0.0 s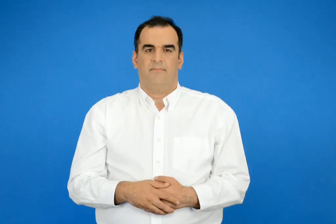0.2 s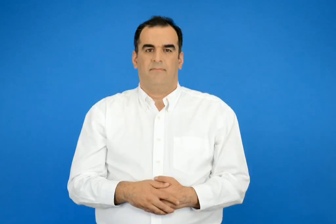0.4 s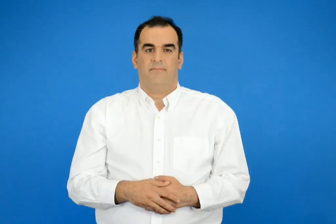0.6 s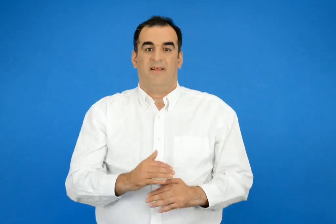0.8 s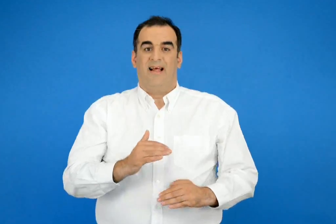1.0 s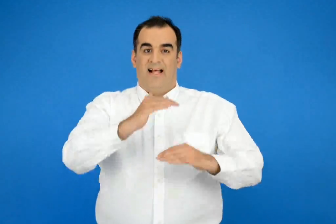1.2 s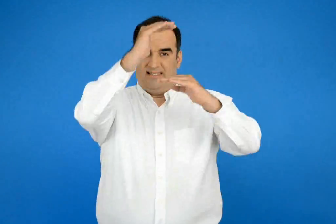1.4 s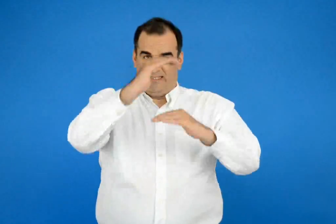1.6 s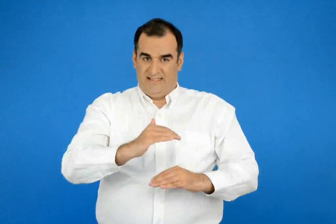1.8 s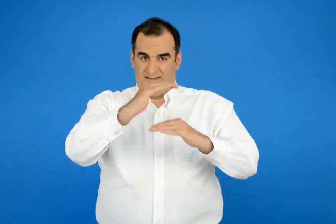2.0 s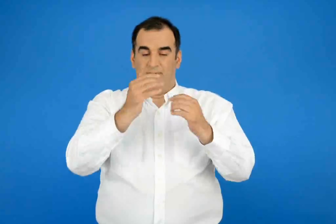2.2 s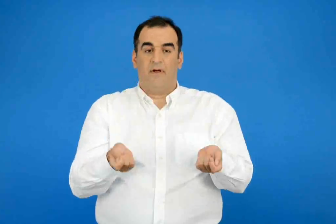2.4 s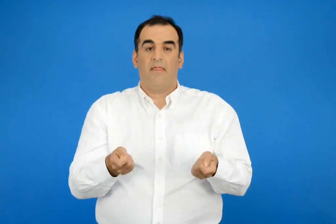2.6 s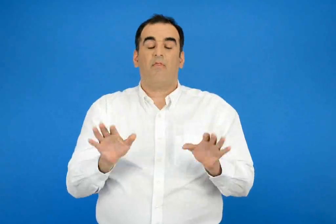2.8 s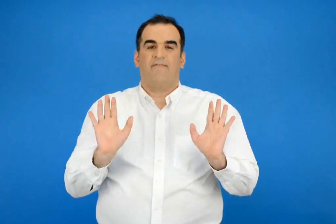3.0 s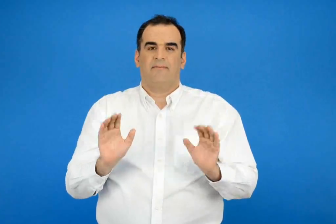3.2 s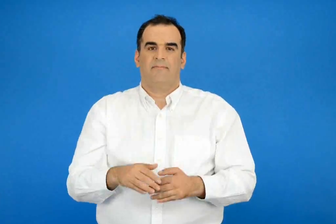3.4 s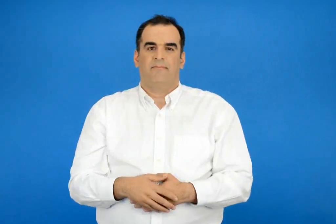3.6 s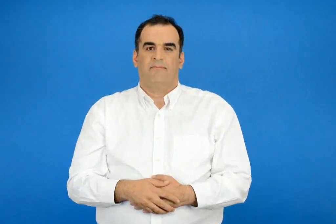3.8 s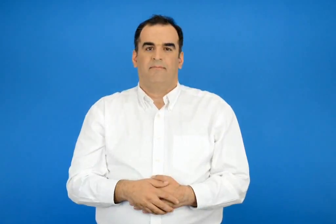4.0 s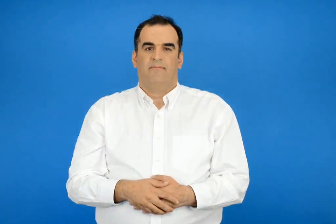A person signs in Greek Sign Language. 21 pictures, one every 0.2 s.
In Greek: ασανσέρ εκτός λειτουργίας
